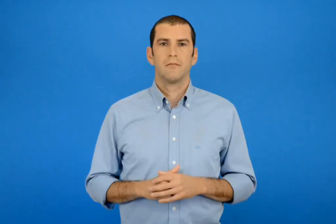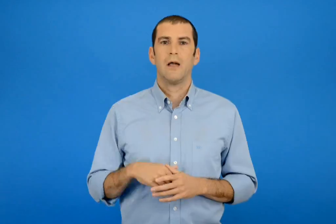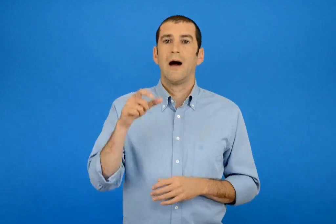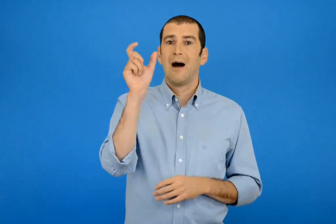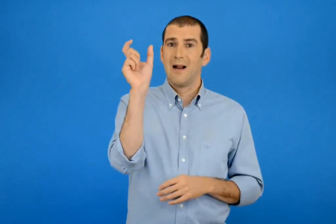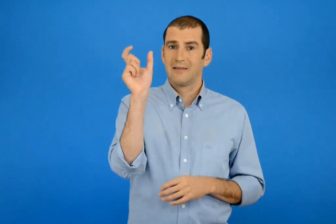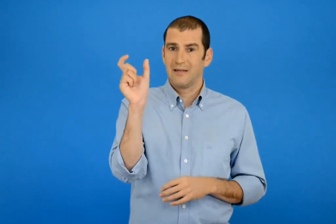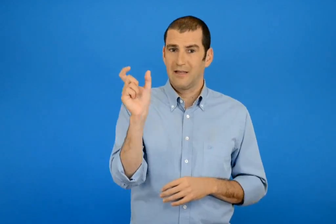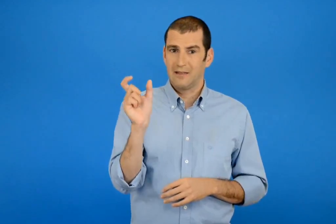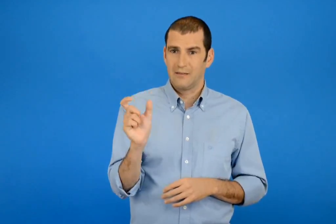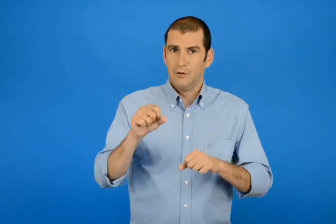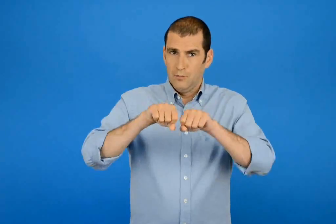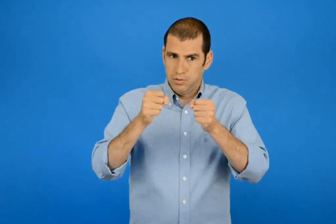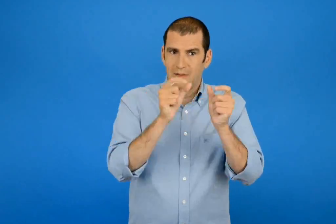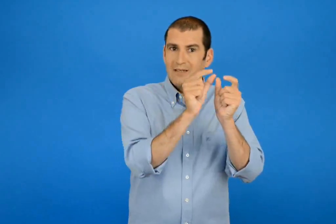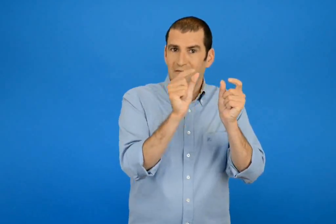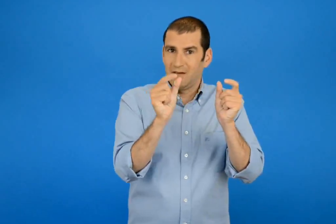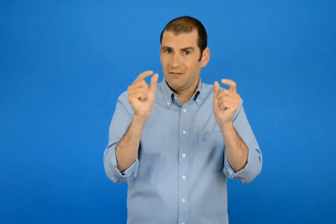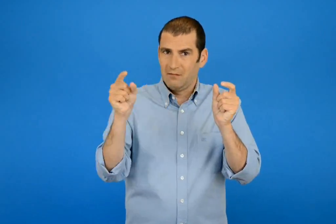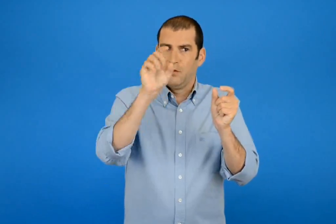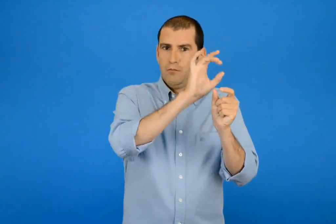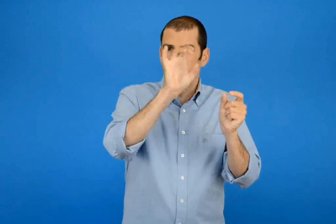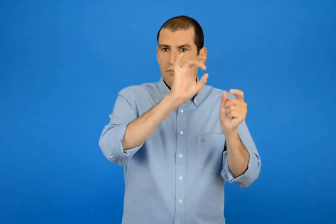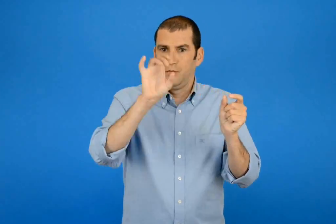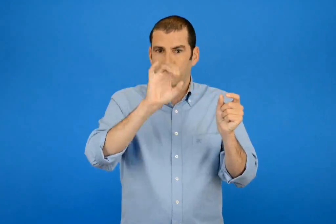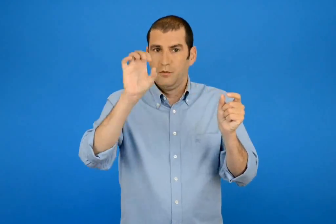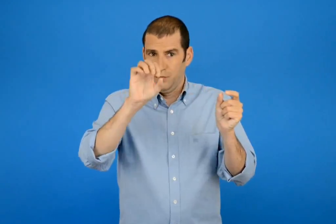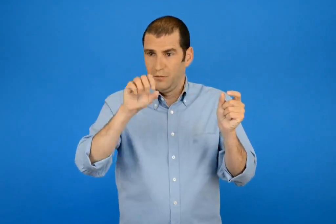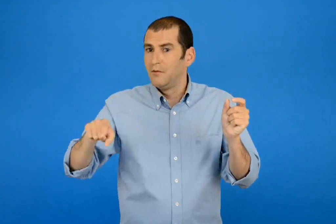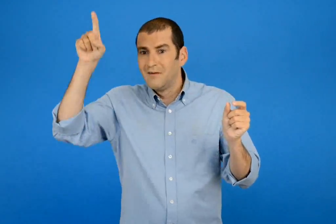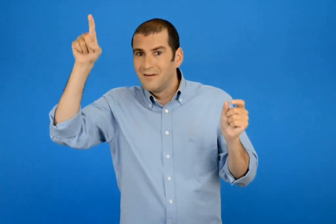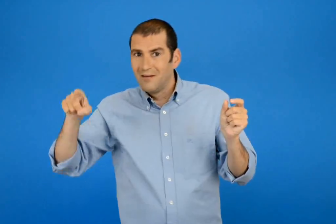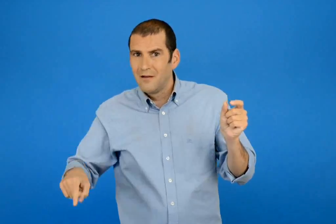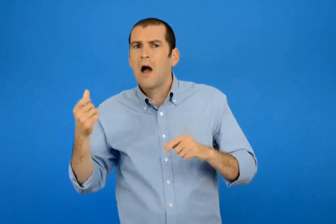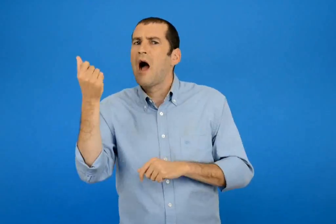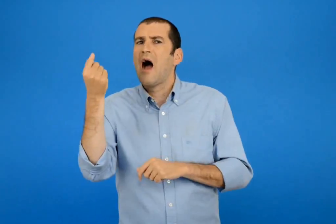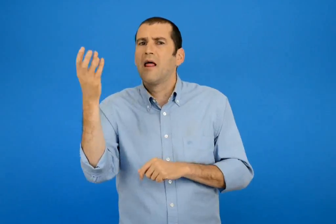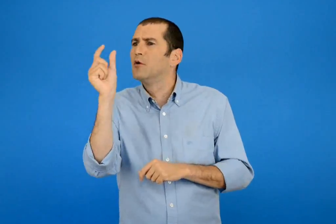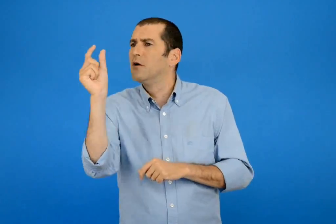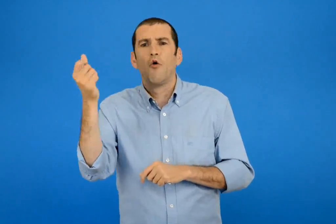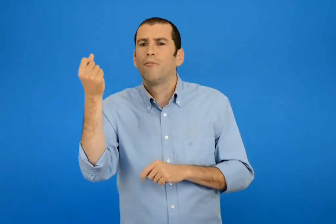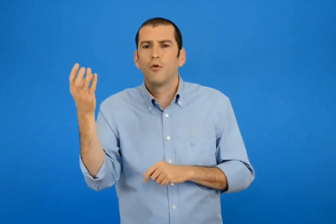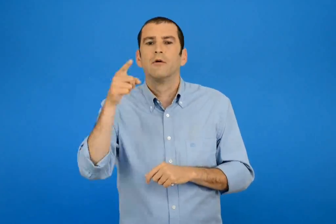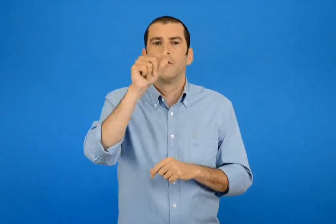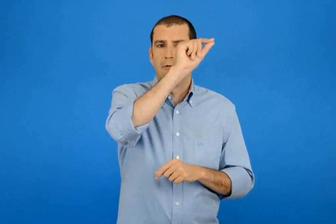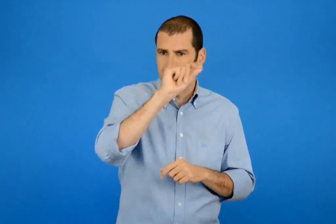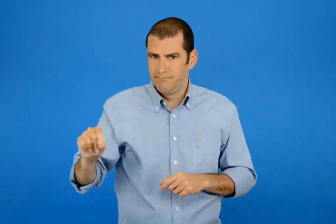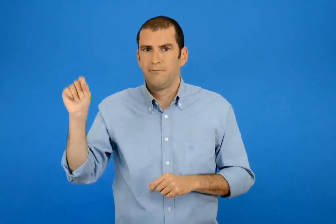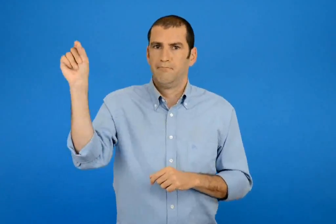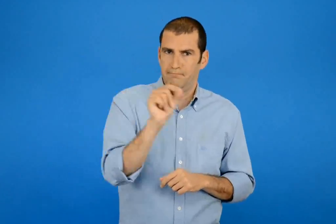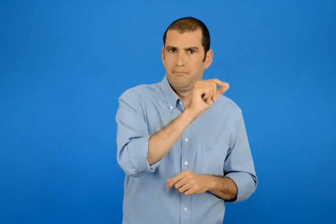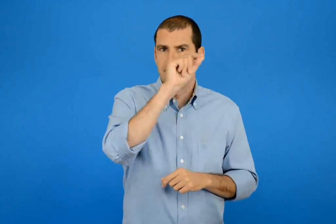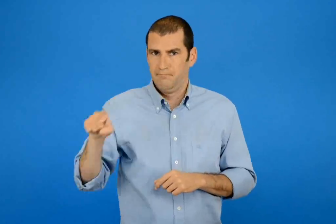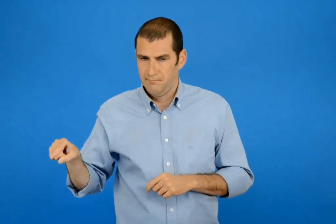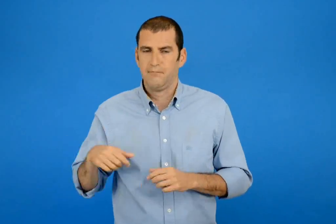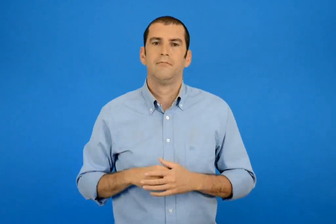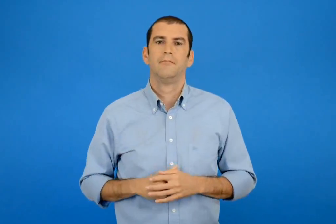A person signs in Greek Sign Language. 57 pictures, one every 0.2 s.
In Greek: χώρισε φωναχτά τις λέξεις σε συλλαβές και ένωσε την κάθε λέξη με τον αριθμό των συλλάβων που έχει
